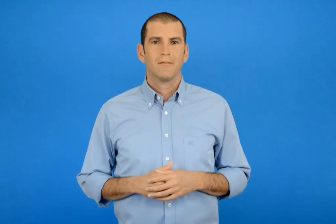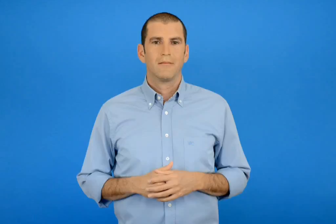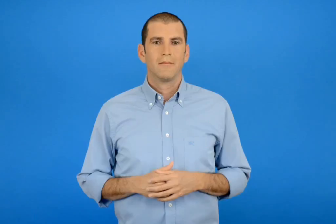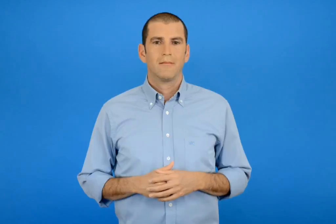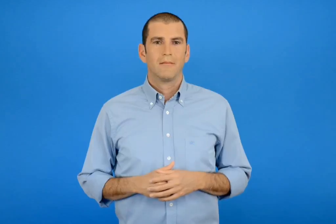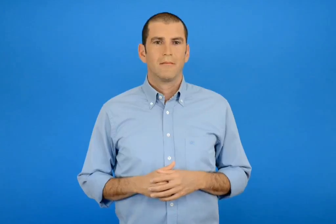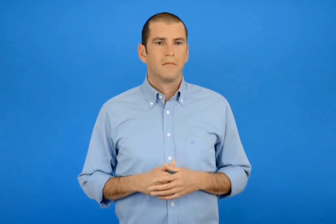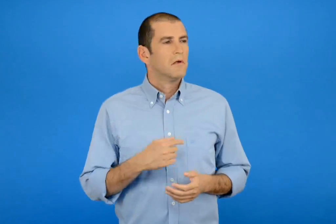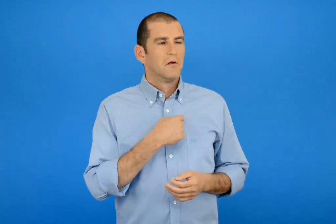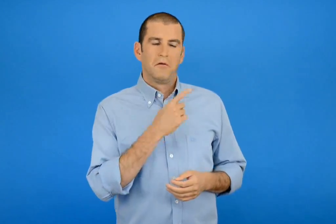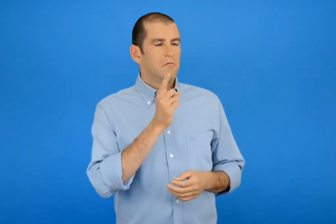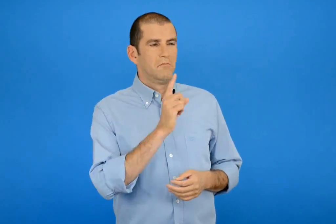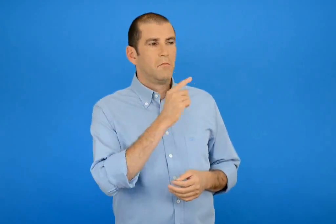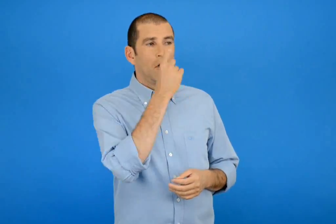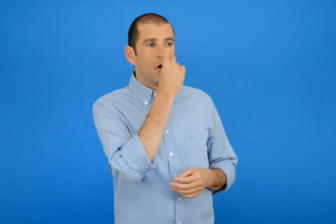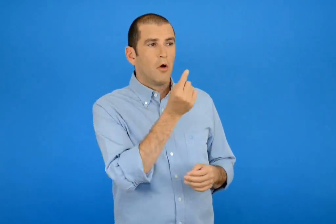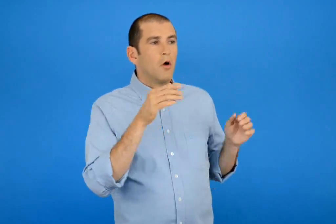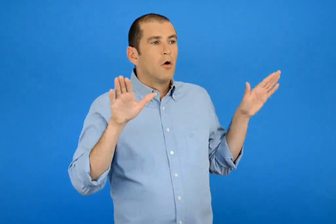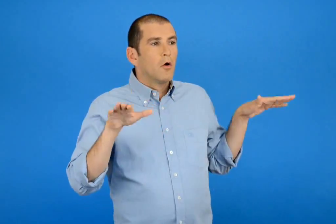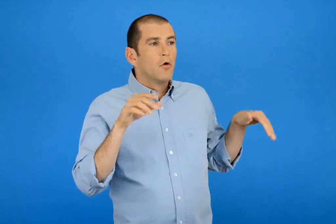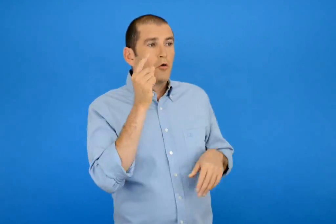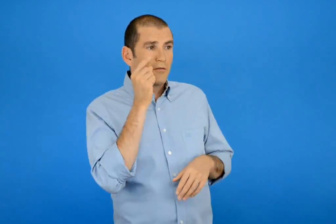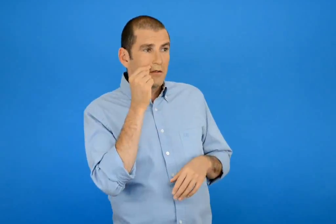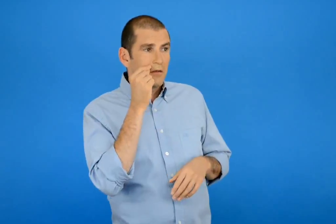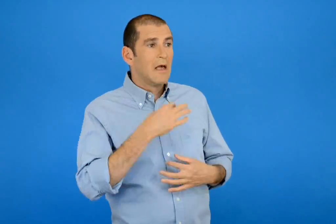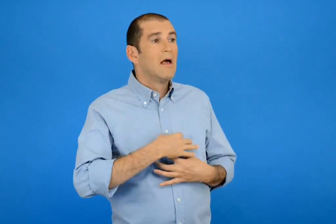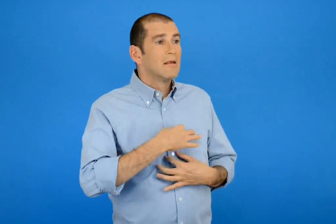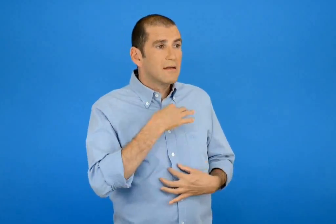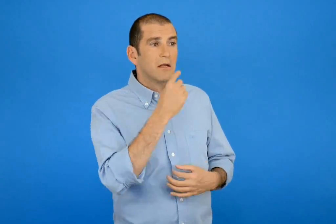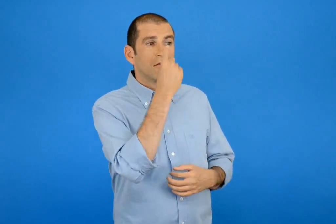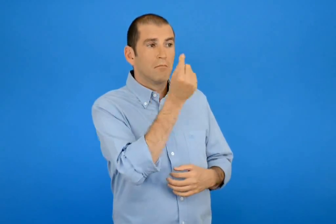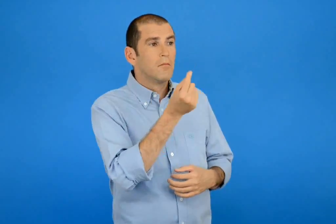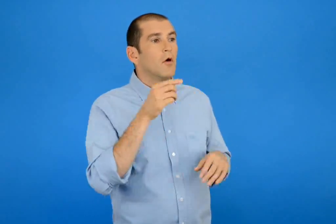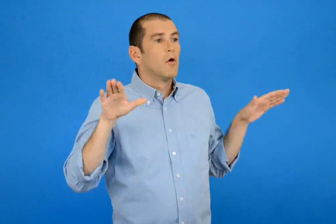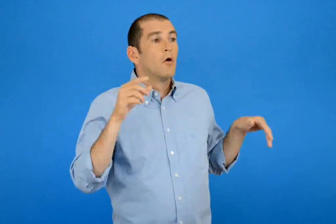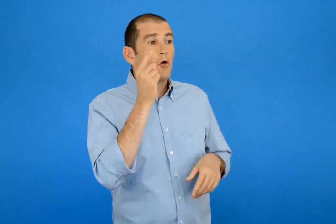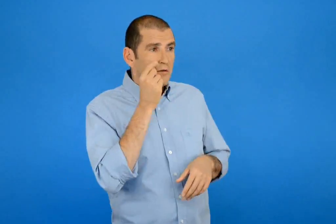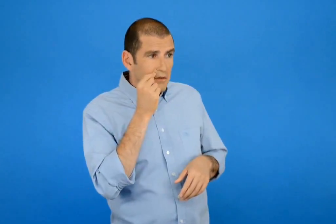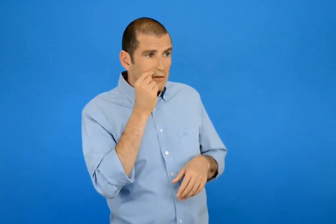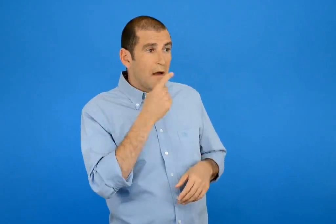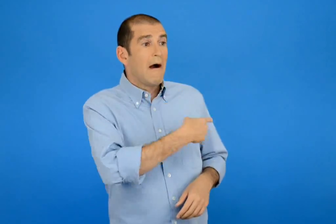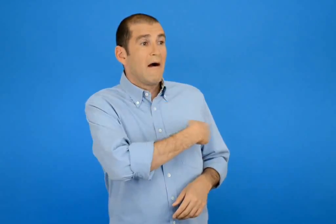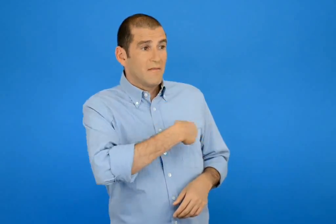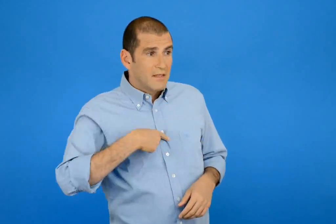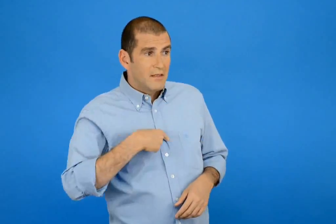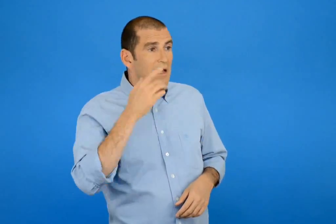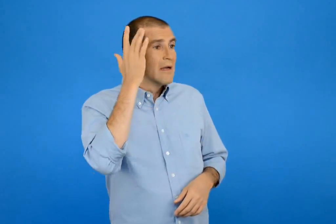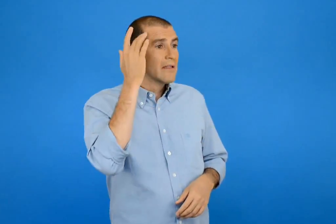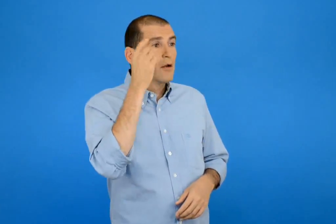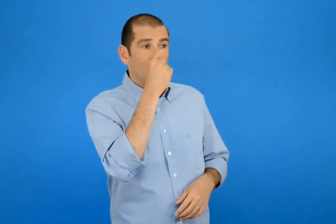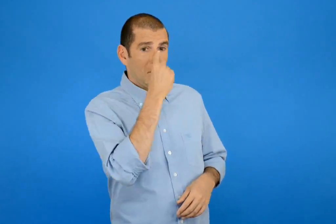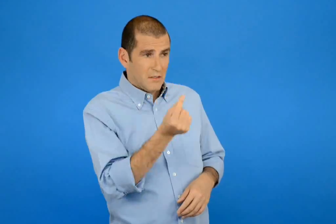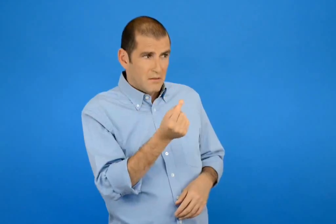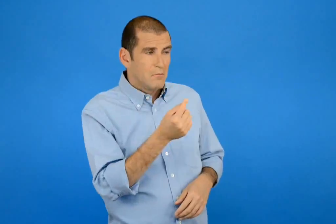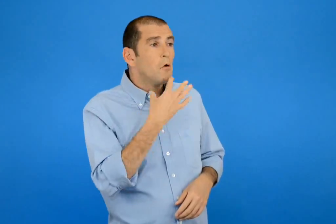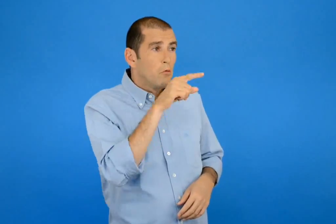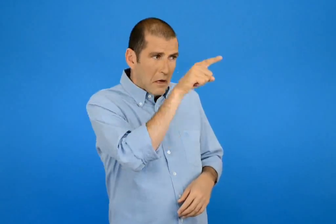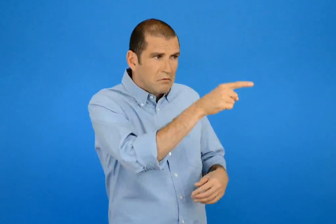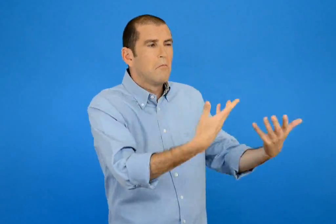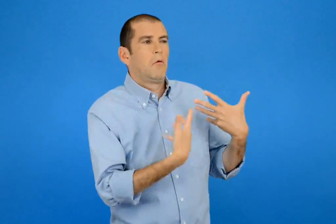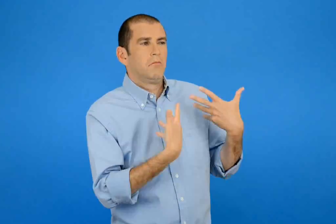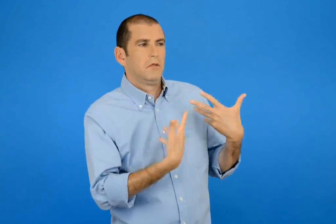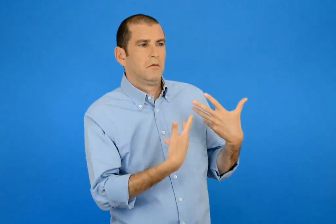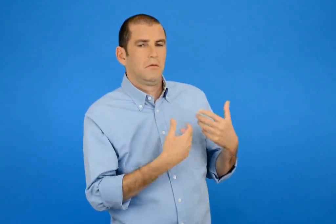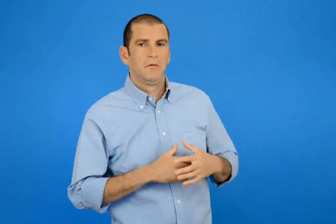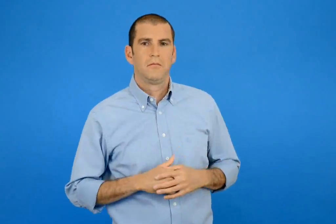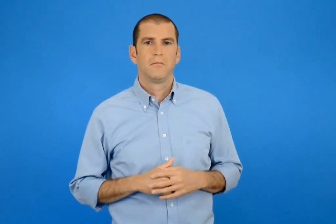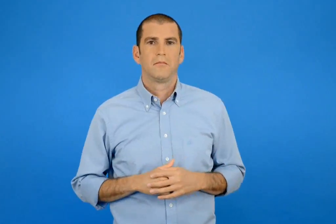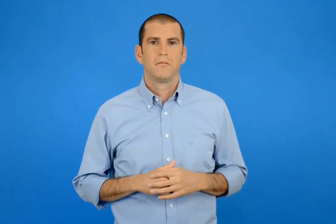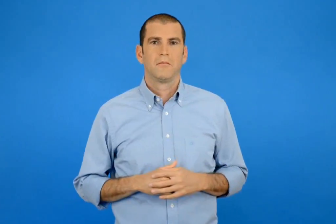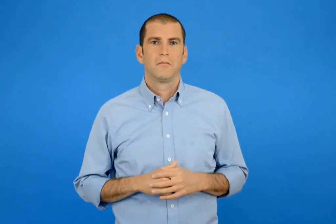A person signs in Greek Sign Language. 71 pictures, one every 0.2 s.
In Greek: δεν είμαι πια κότσυφας και κυρ κότσυφας κι αφέντης κιτρινομύτης με ξεγέλασες μάρτη
